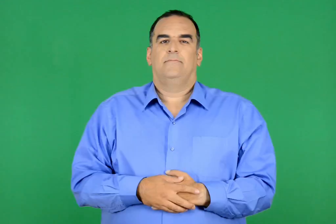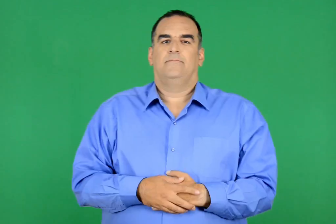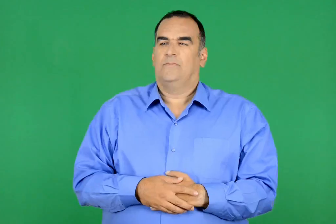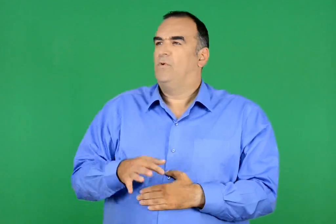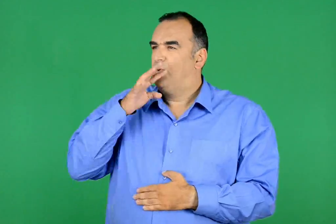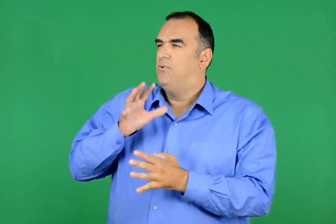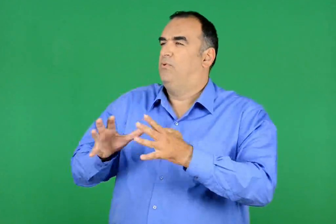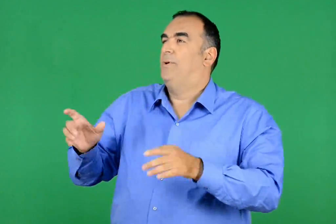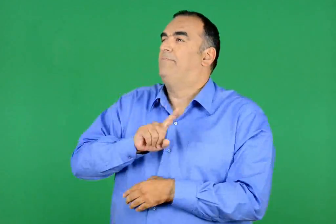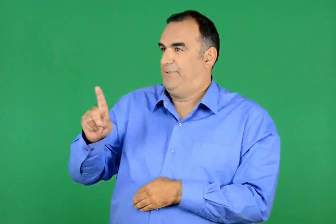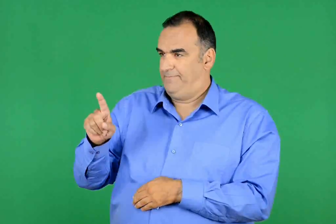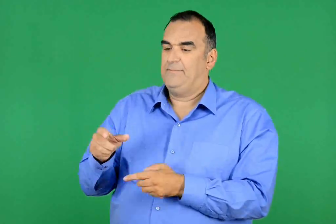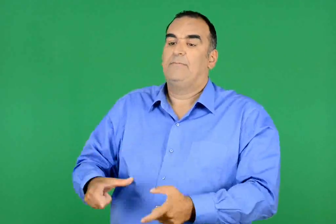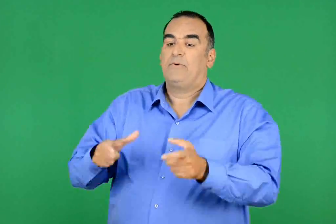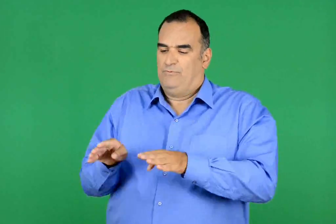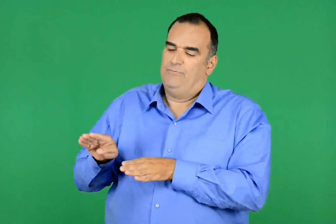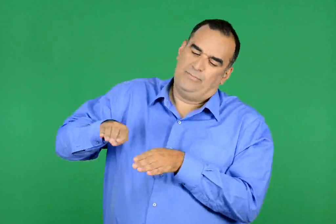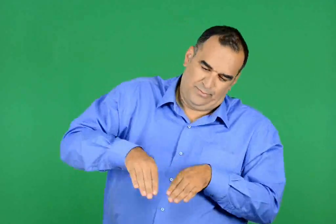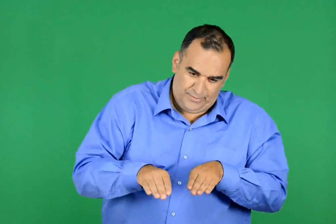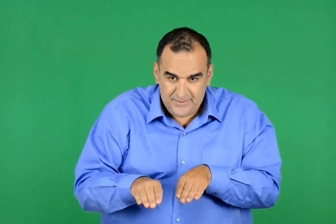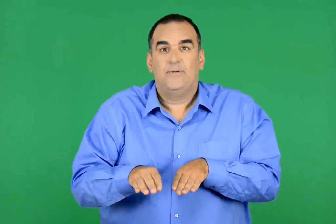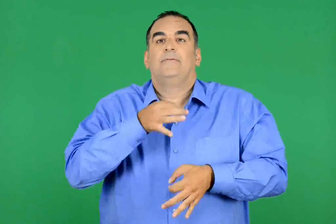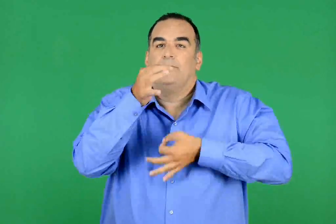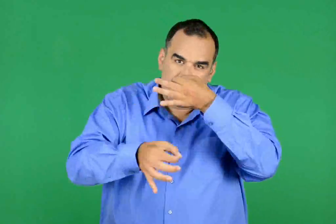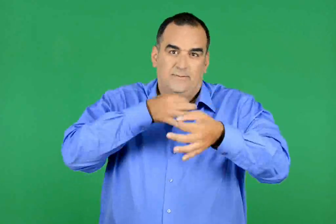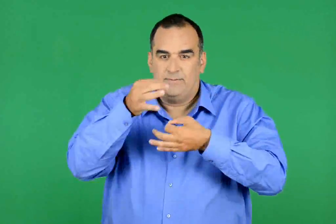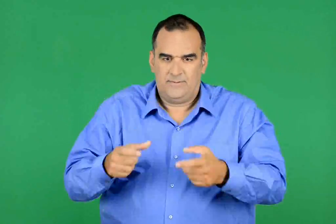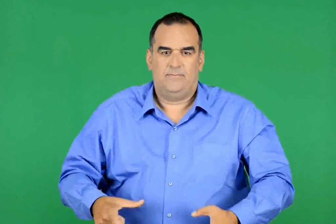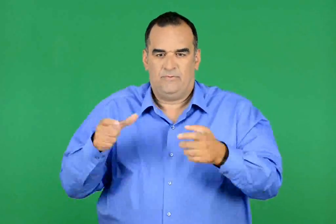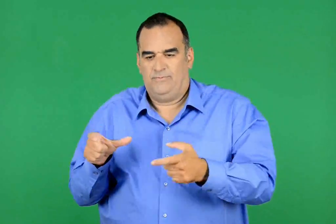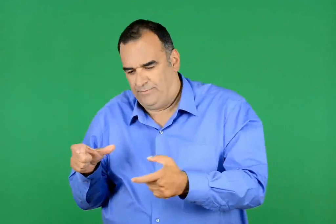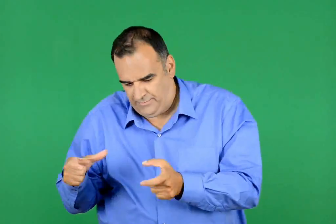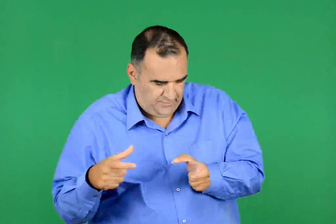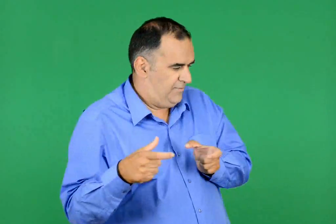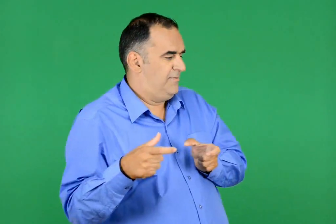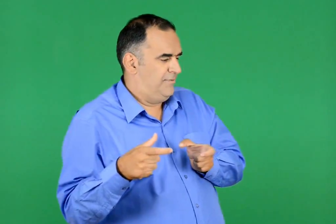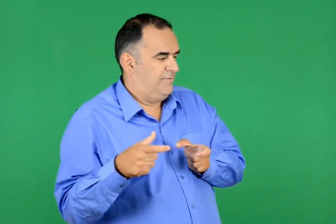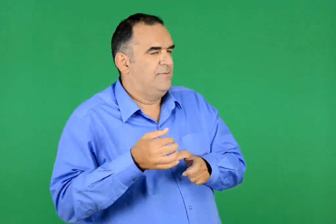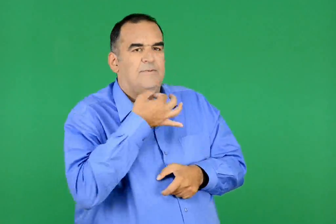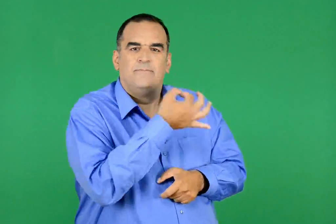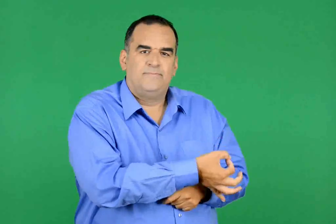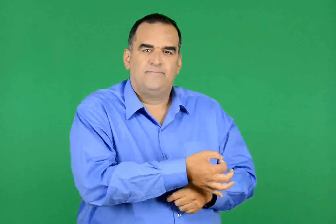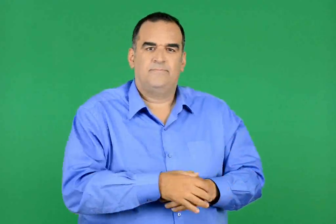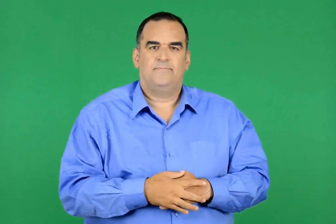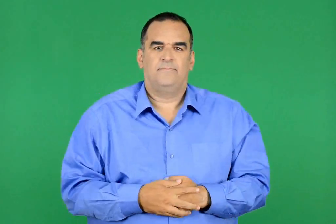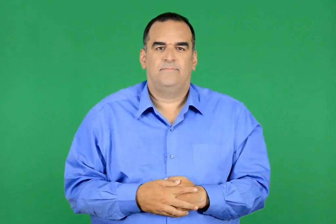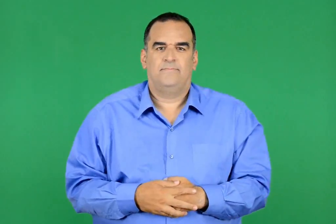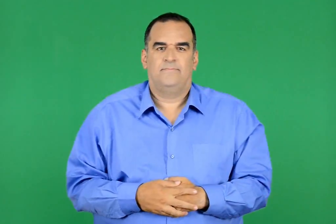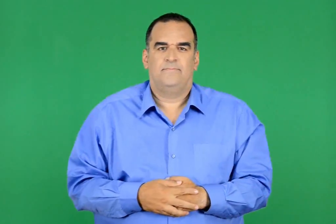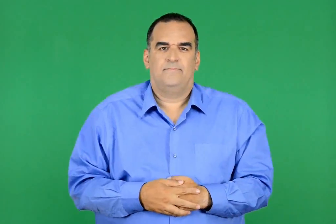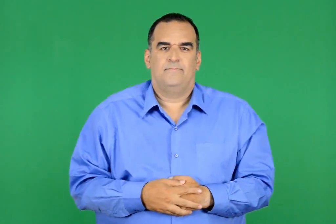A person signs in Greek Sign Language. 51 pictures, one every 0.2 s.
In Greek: να µην τα πολυλογούμε , πηγαίνει και στον πύργο και του λέει τα ίδια. ο πύργος τότε γυρίζει και του λέει
